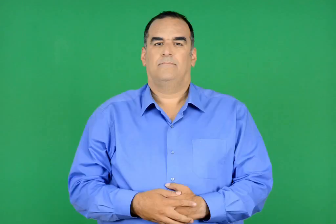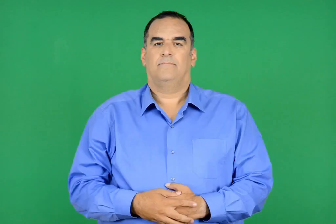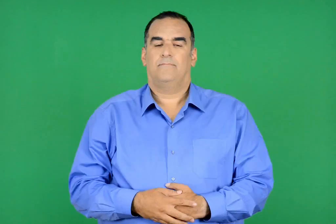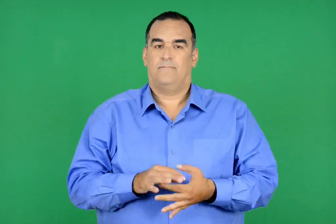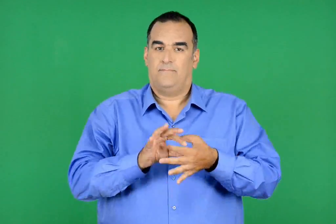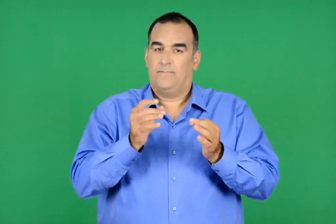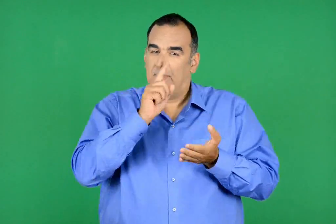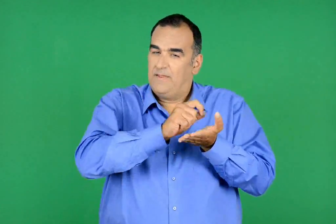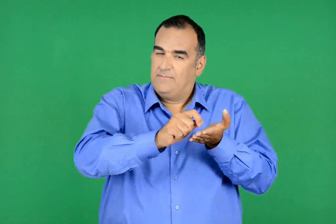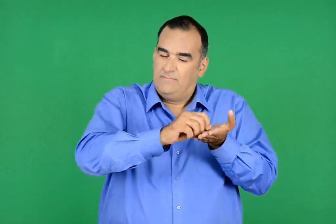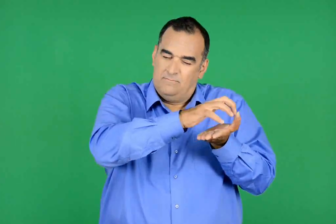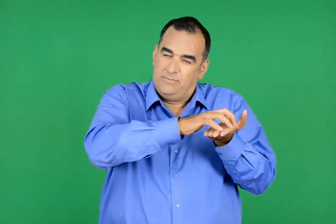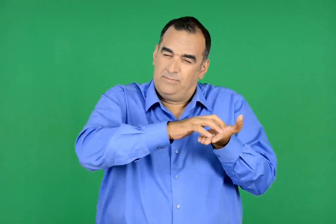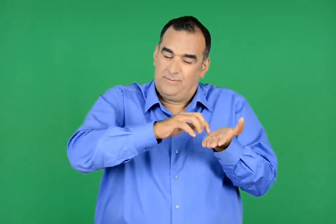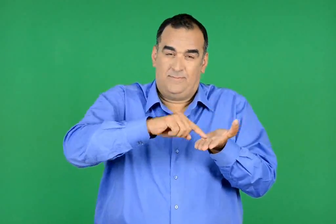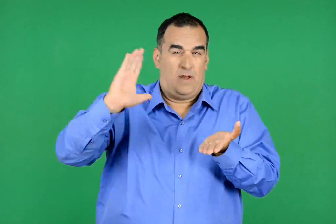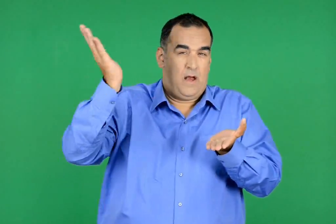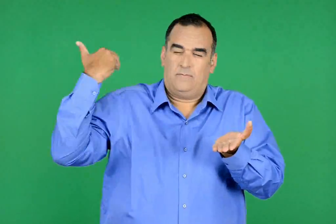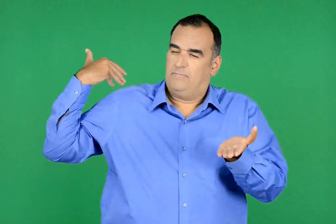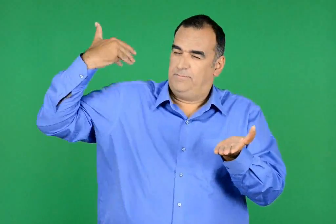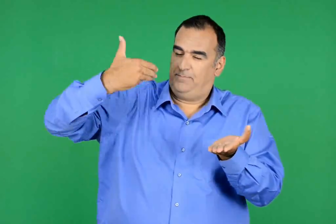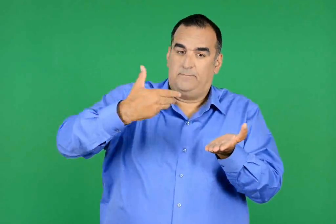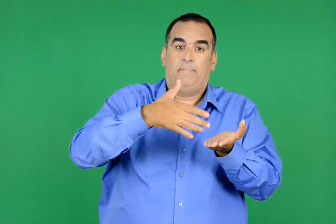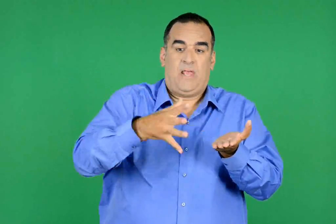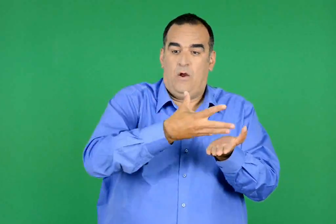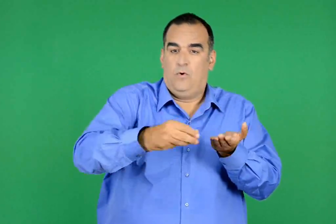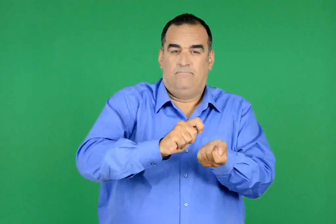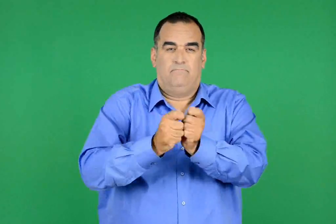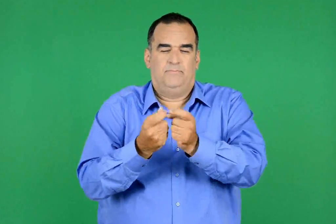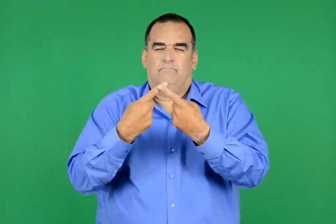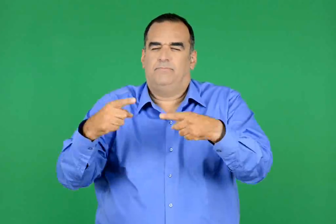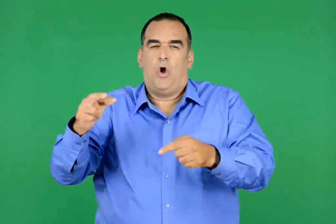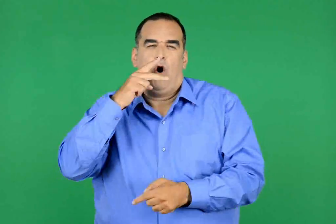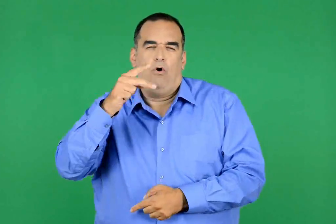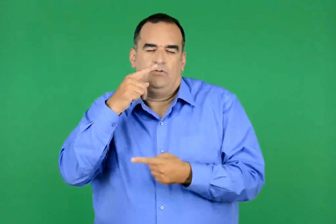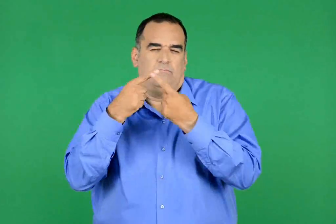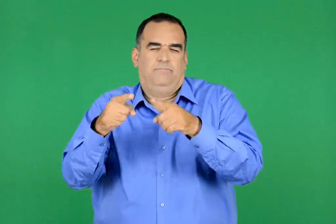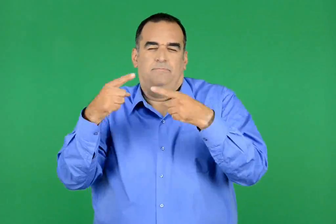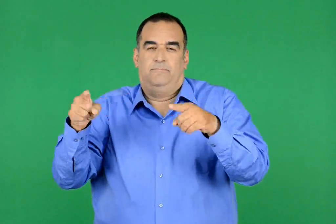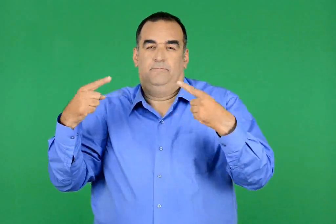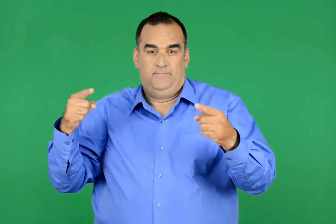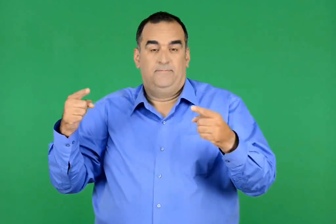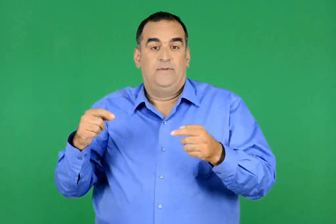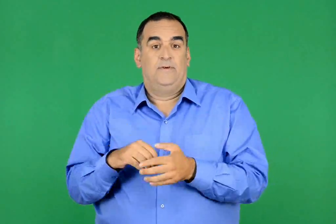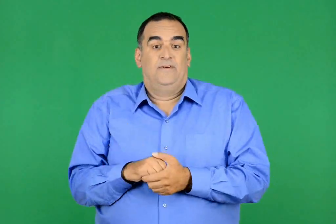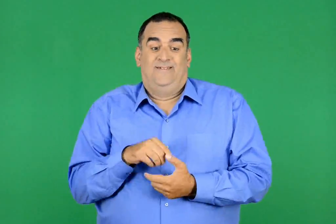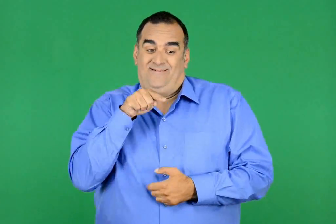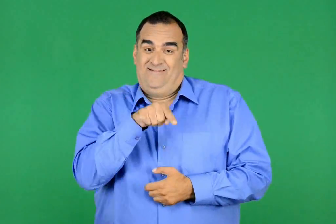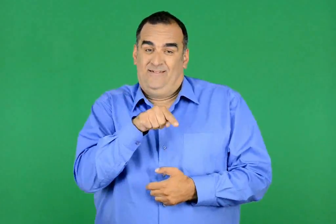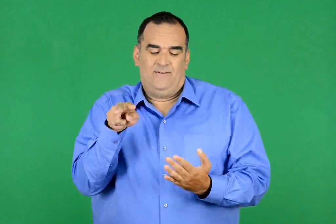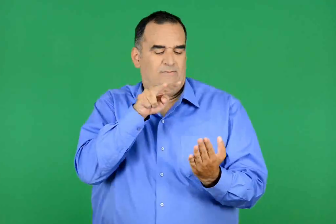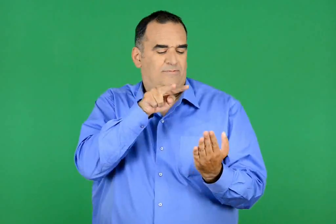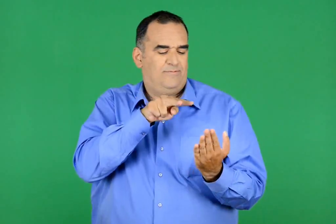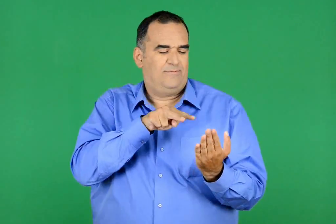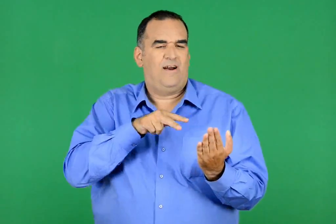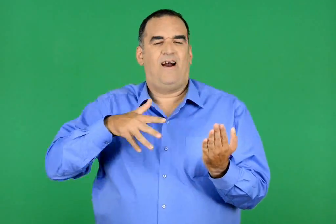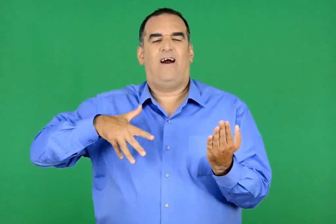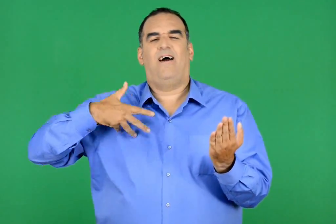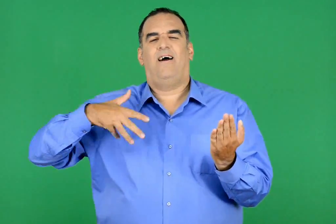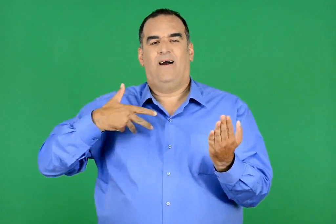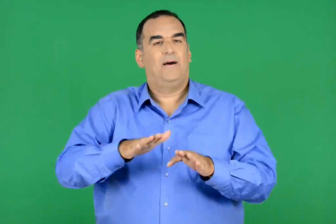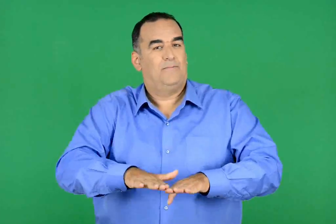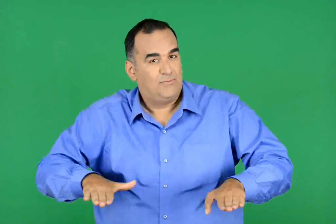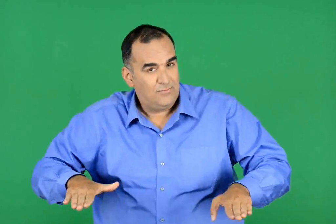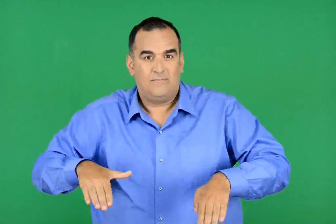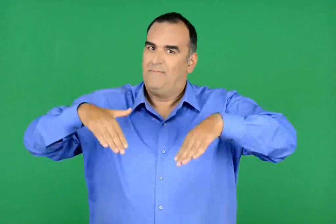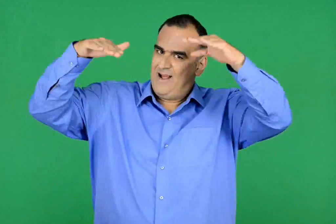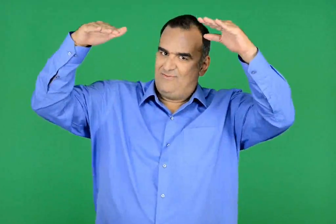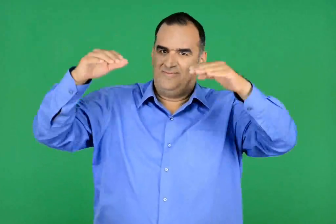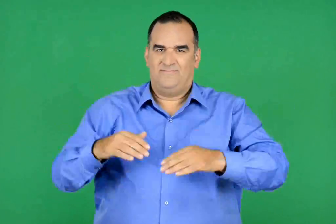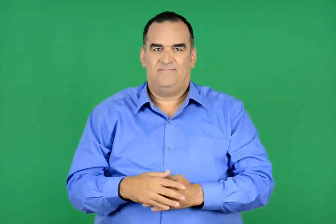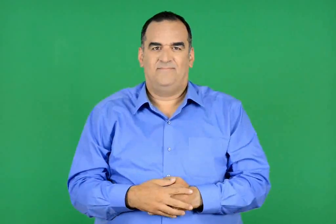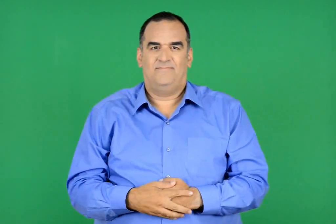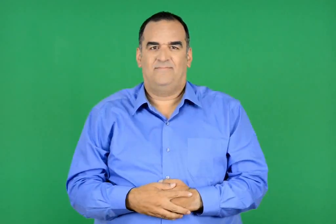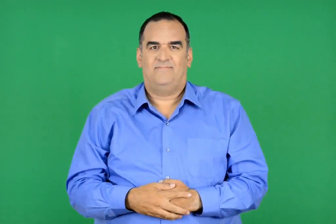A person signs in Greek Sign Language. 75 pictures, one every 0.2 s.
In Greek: οι µύθοι του έχουν µεταφραστεί σε πολλές γλώσσες και από την αρχαιότητα ως σήμερα έχουν γίνει ευχάριστο ανάγνωσμα για µικρούς και µεγάλους
